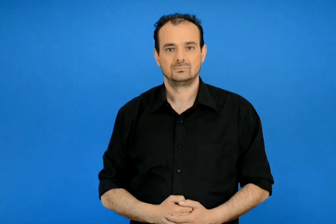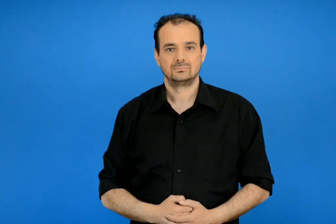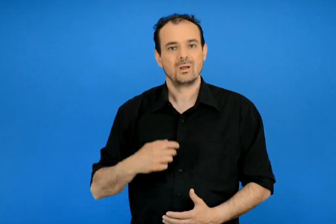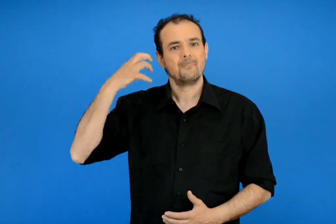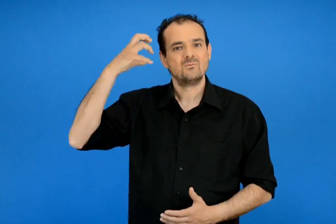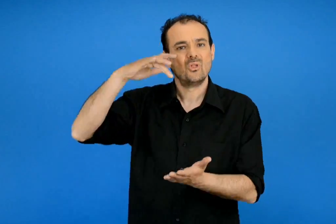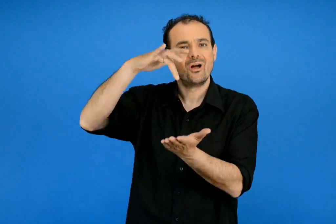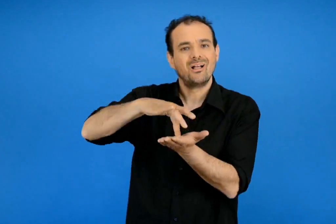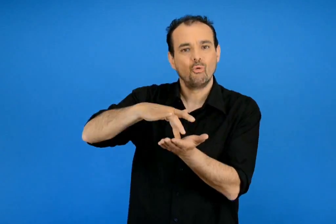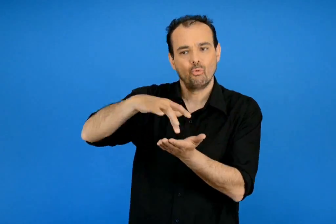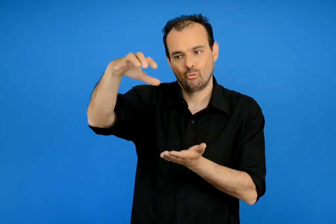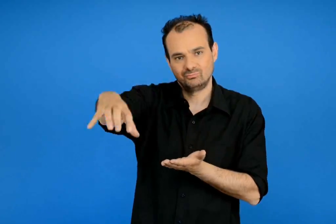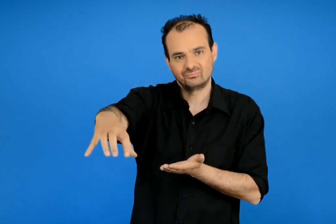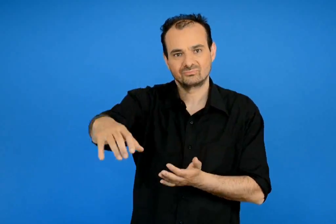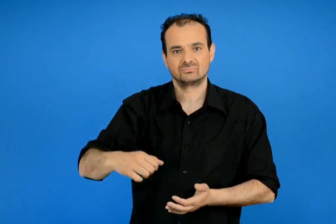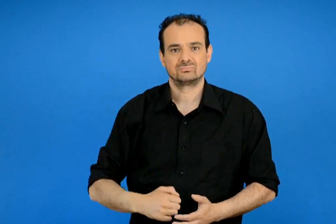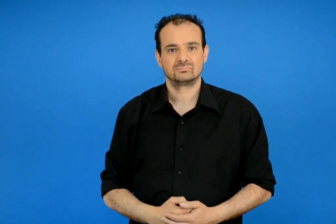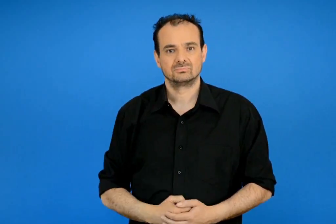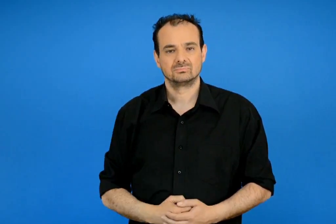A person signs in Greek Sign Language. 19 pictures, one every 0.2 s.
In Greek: πνευματικό κέντρο
